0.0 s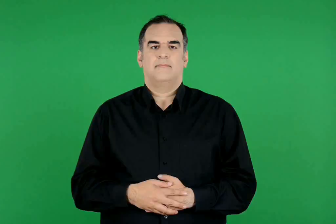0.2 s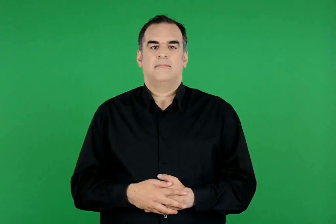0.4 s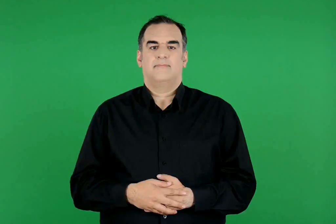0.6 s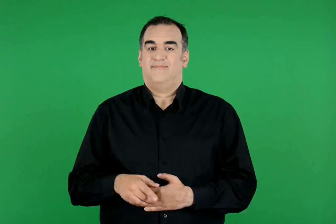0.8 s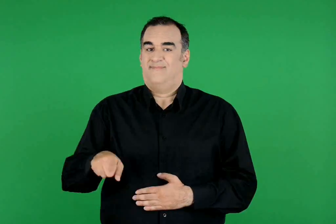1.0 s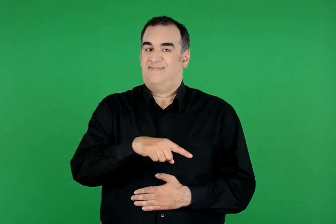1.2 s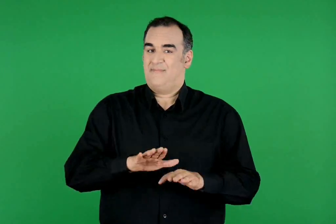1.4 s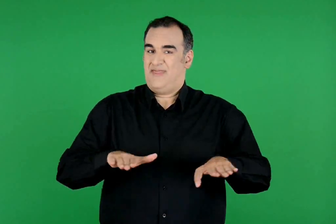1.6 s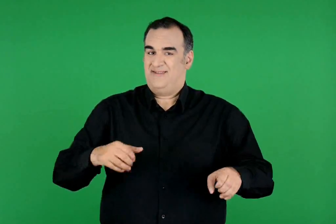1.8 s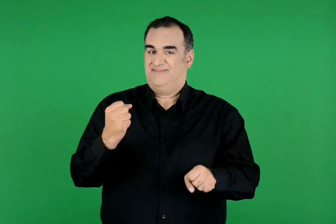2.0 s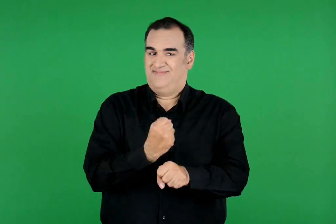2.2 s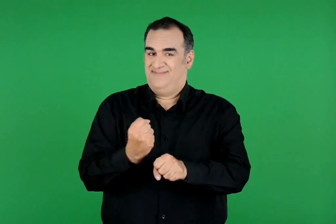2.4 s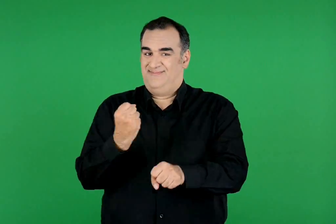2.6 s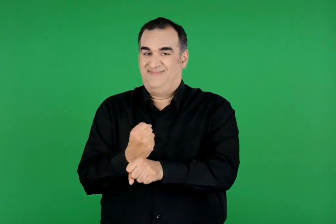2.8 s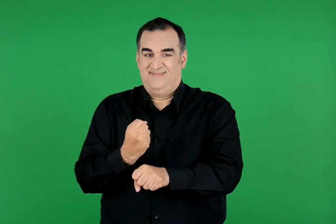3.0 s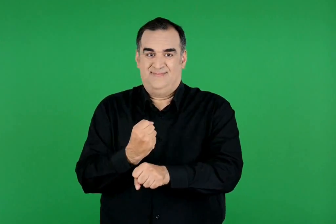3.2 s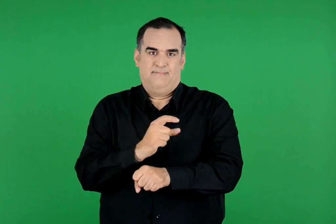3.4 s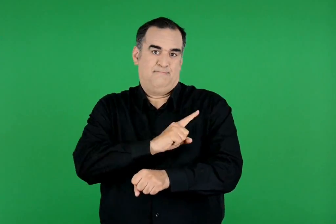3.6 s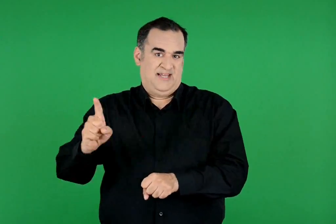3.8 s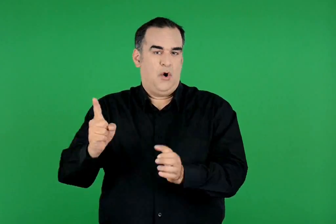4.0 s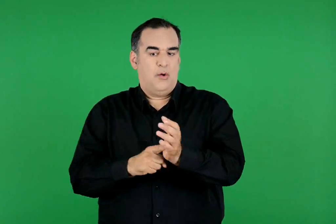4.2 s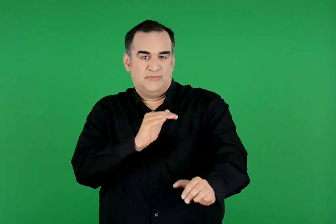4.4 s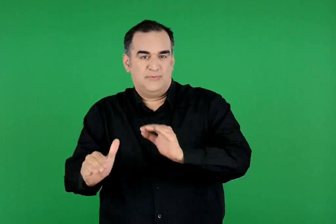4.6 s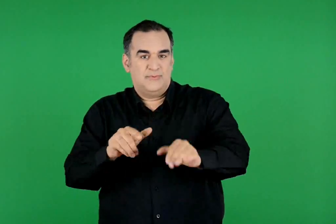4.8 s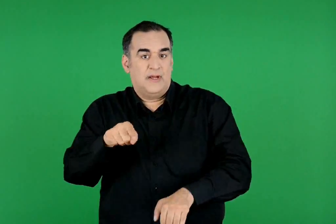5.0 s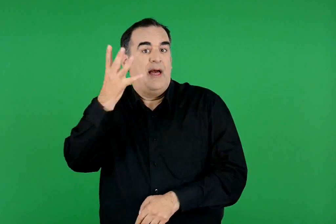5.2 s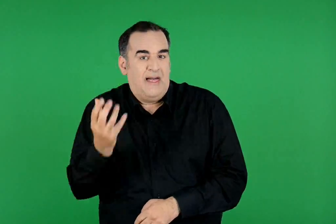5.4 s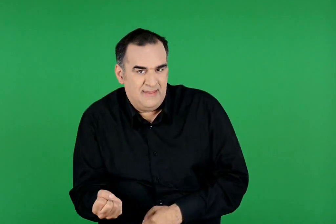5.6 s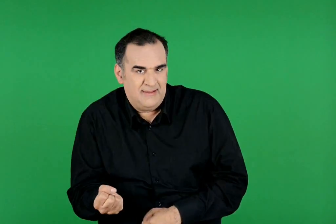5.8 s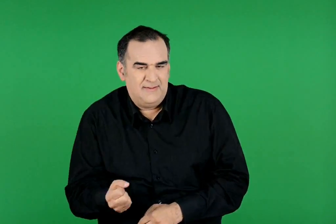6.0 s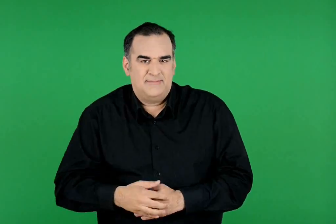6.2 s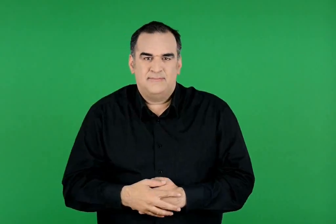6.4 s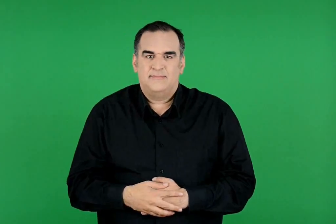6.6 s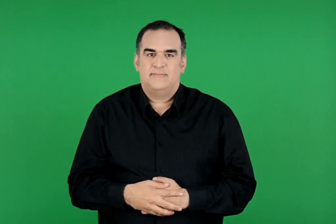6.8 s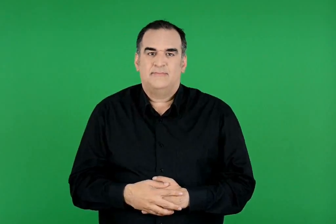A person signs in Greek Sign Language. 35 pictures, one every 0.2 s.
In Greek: υπάρχουν νόμοι που τα προστατεύουν , ώστε να μην εργάζονται ;
